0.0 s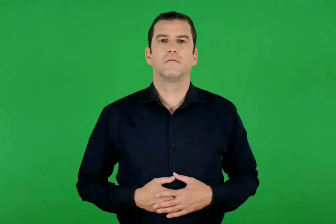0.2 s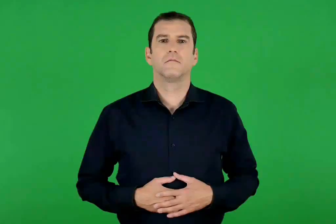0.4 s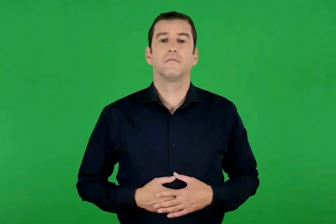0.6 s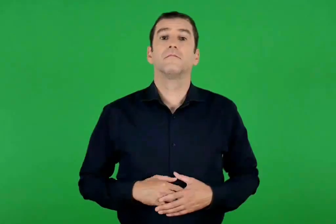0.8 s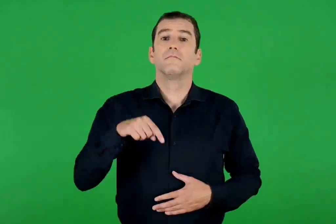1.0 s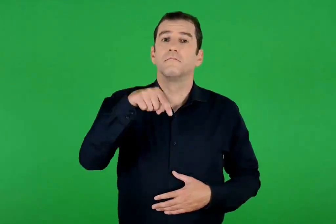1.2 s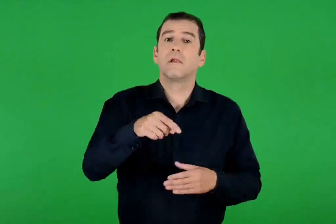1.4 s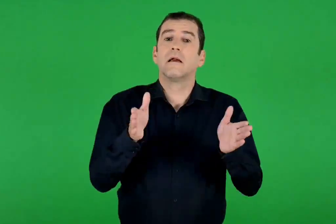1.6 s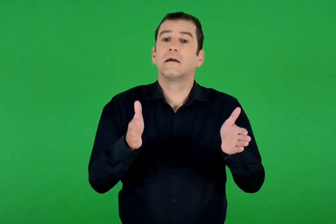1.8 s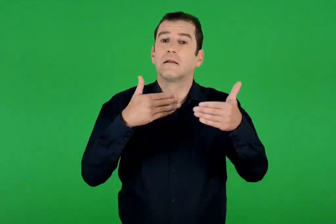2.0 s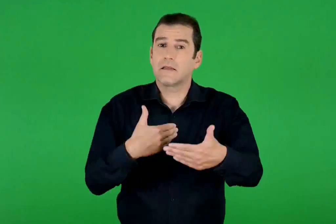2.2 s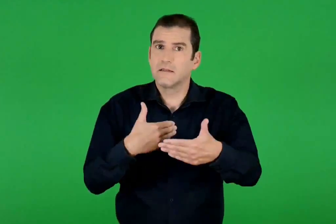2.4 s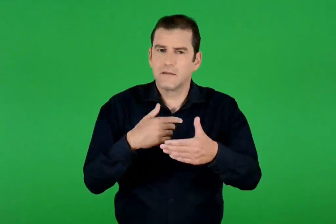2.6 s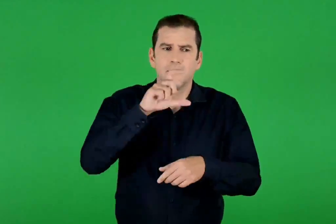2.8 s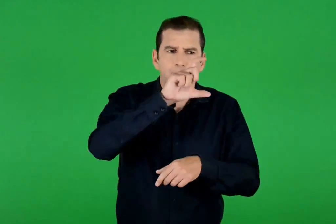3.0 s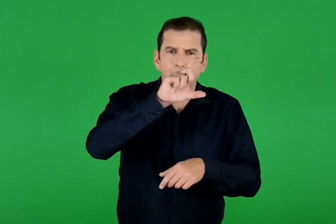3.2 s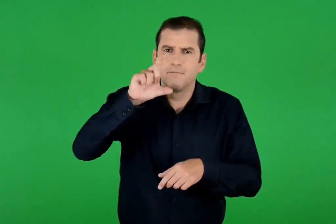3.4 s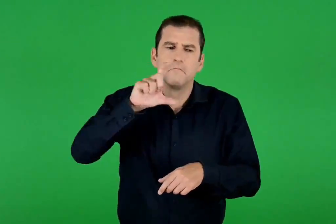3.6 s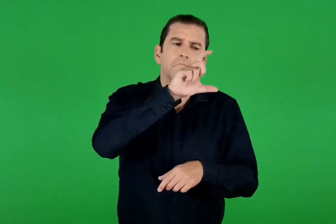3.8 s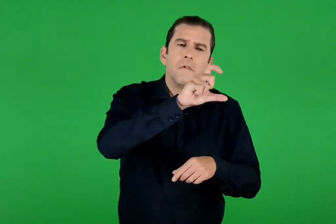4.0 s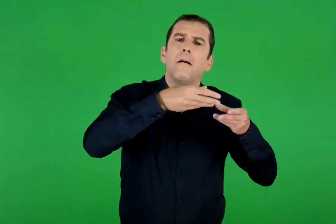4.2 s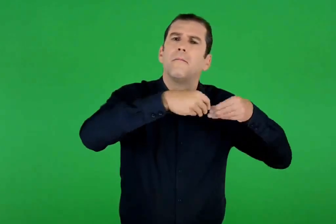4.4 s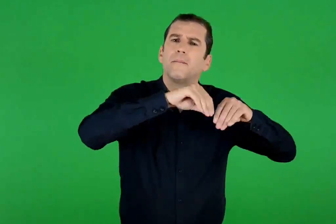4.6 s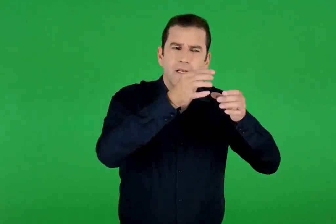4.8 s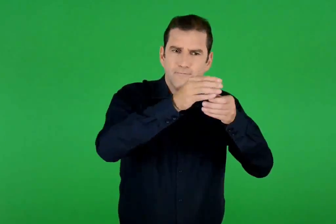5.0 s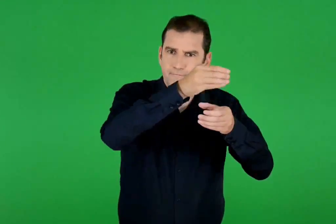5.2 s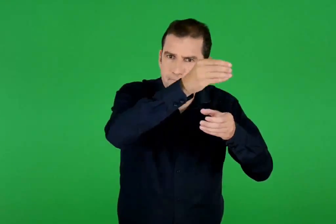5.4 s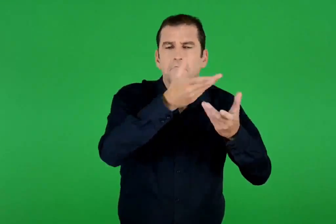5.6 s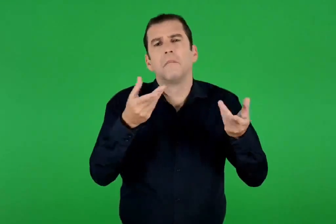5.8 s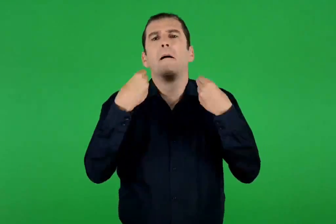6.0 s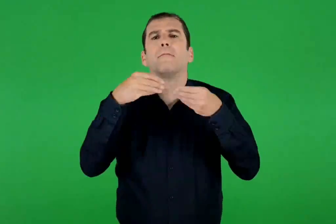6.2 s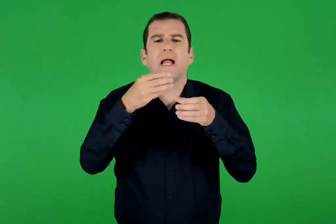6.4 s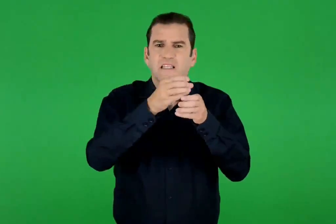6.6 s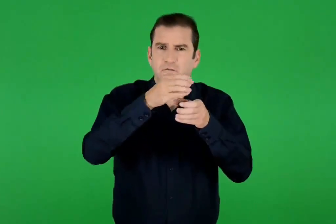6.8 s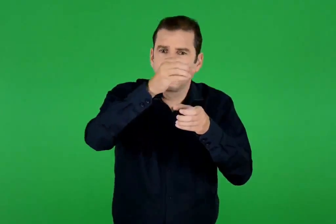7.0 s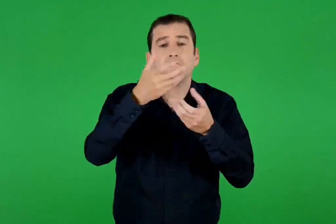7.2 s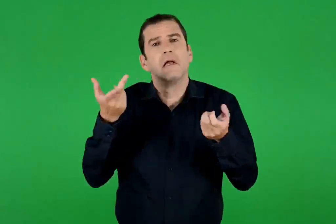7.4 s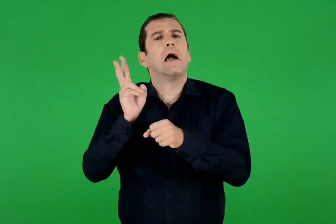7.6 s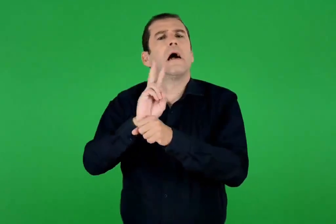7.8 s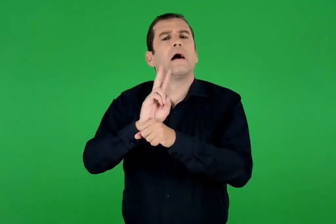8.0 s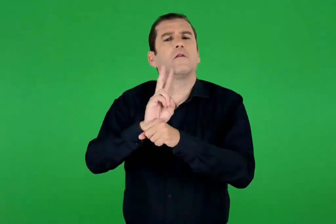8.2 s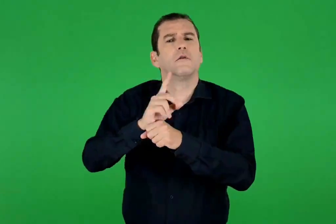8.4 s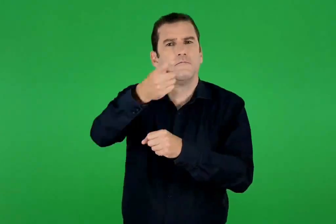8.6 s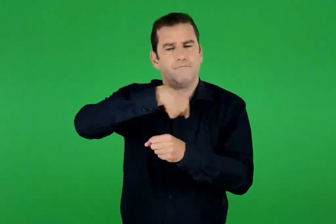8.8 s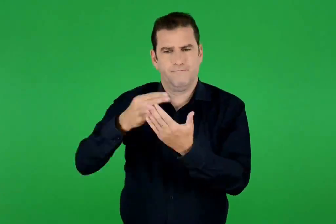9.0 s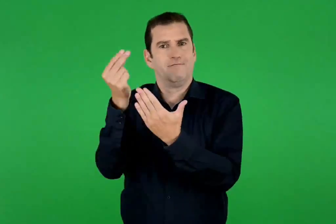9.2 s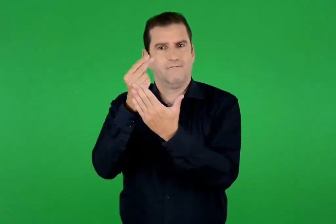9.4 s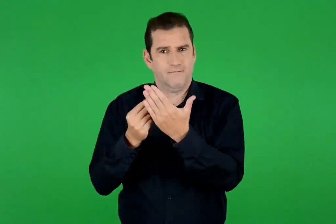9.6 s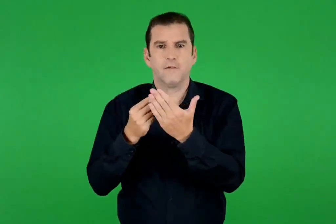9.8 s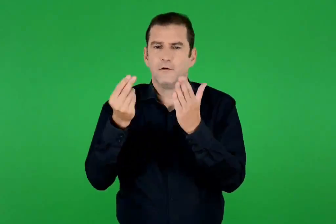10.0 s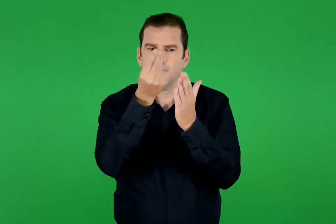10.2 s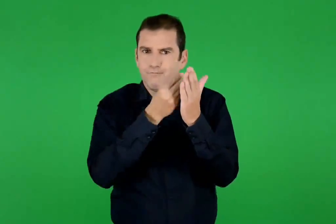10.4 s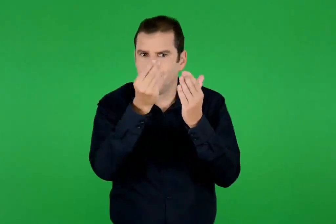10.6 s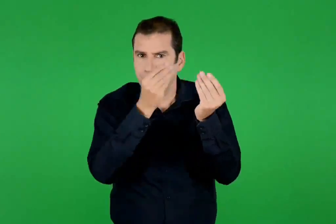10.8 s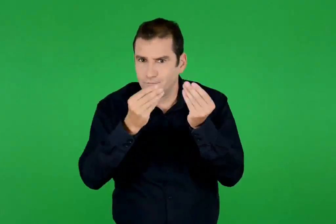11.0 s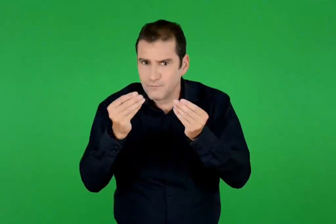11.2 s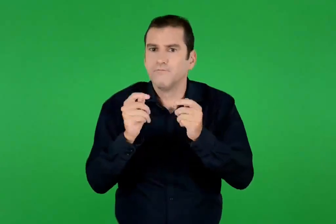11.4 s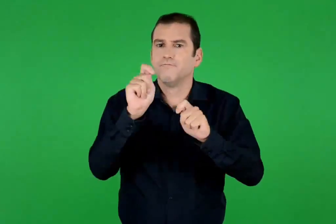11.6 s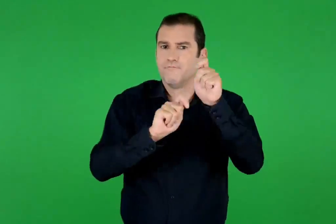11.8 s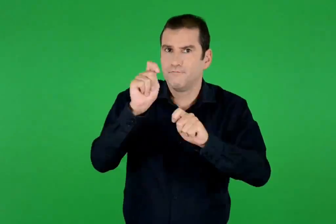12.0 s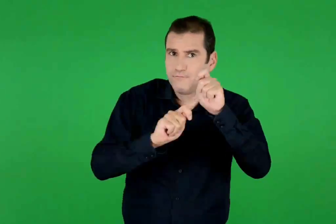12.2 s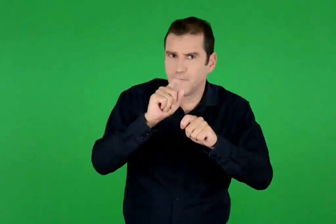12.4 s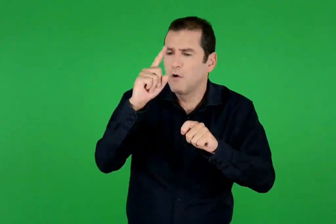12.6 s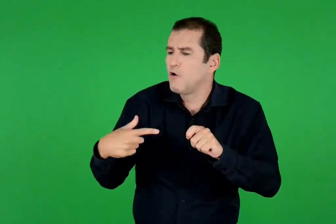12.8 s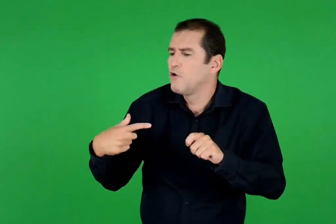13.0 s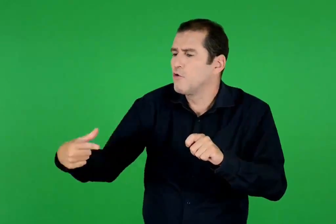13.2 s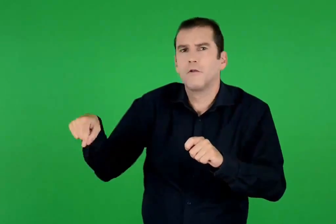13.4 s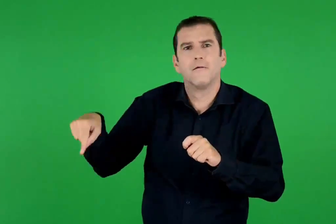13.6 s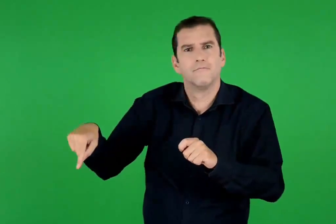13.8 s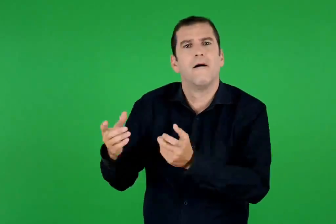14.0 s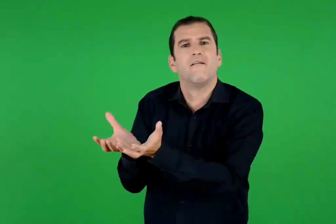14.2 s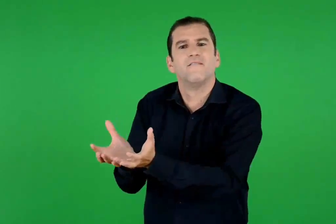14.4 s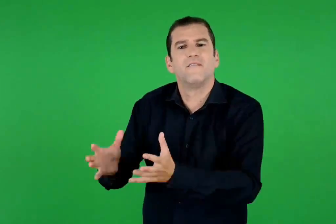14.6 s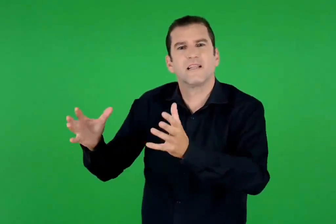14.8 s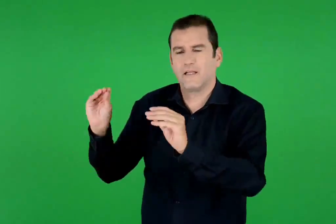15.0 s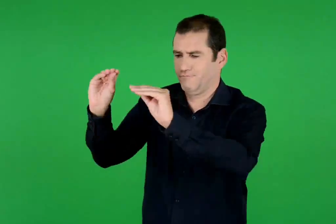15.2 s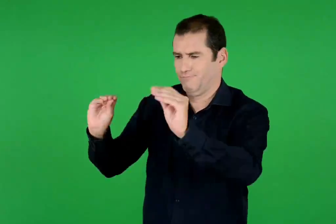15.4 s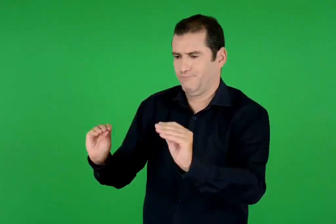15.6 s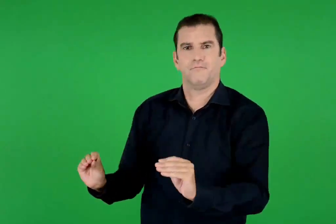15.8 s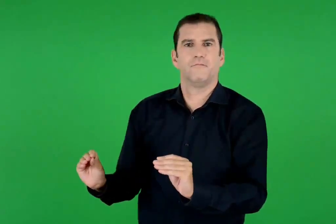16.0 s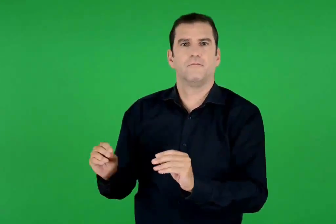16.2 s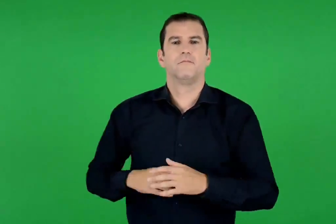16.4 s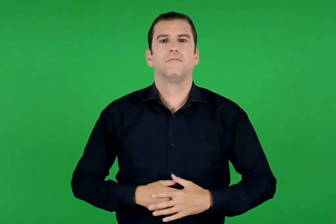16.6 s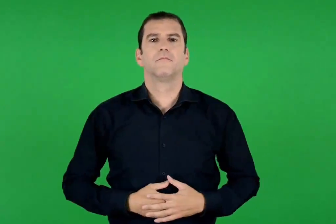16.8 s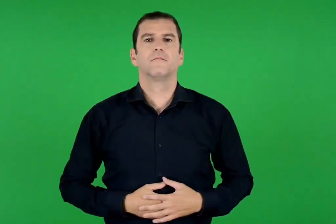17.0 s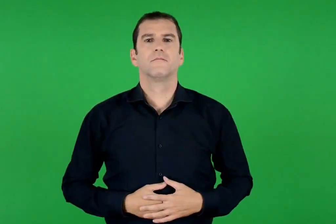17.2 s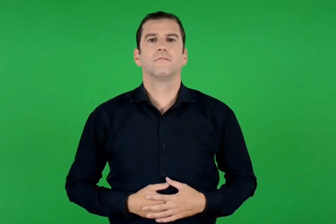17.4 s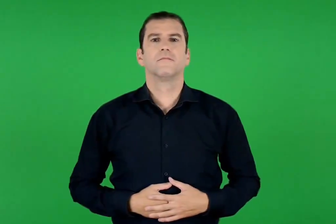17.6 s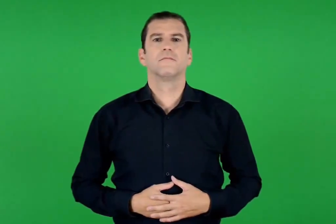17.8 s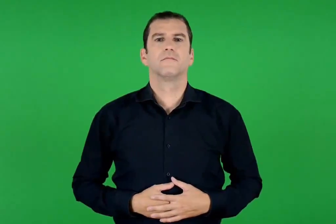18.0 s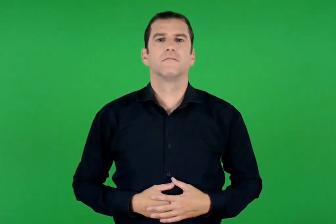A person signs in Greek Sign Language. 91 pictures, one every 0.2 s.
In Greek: με φιγούρες πήλινες ή πλαστικές ή ακόμα και με χαρτονένιες που θα ζωγραφίσουμε στην τάξη , φτιάχνουμε και στολίζουμε σε μια γωνιά μία φάτνη
